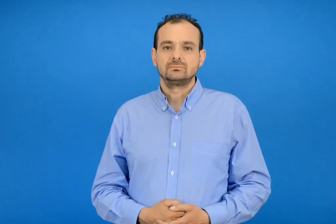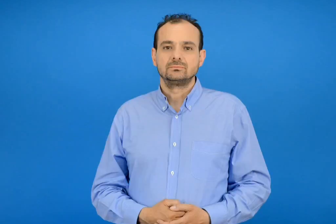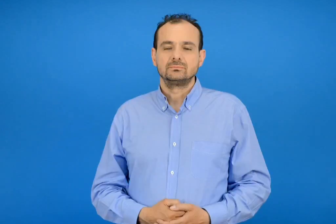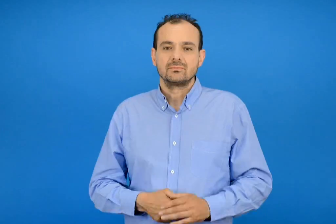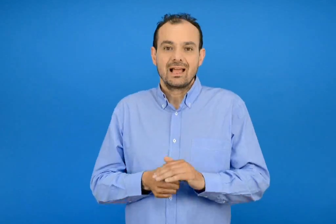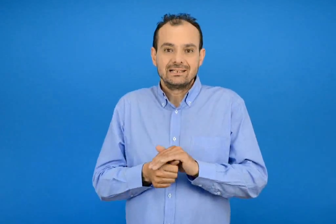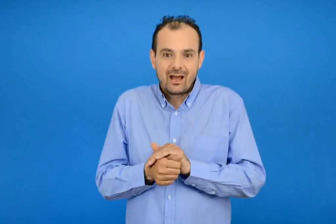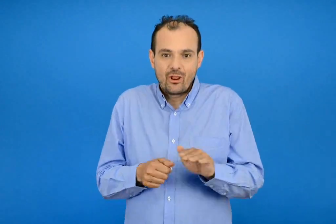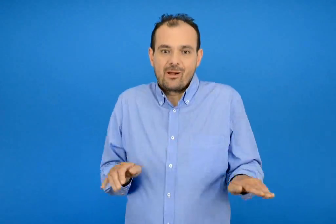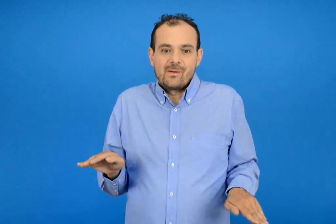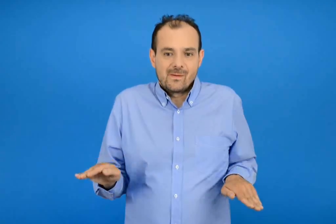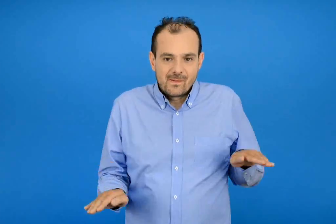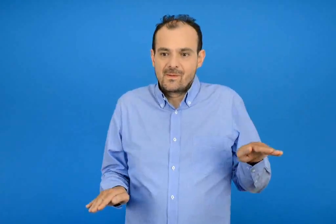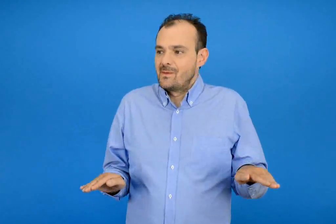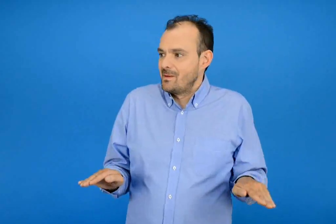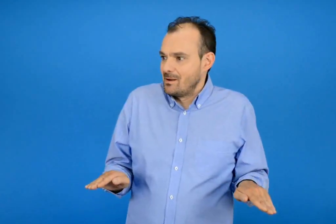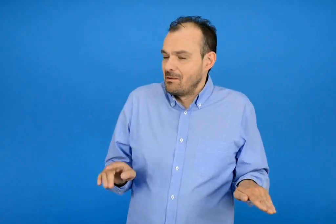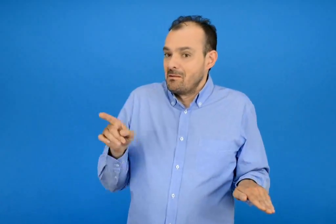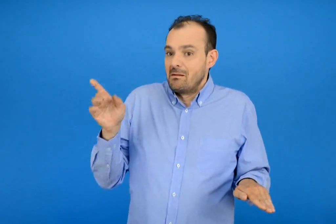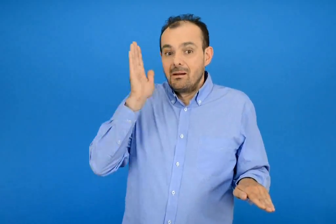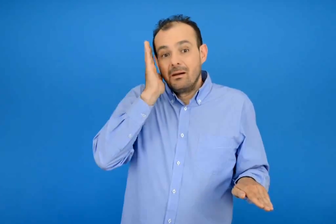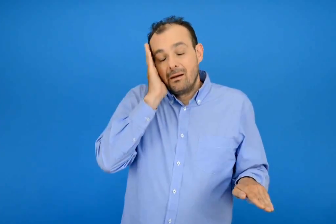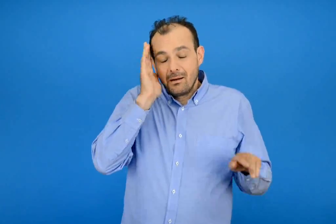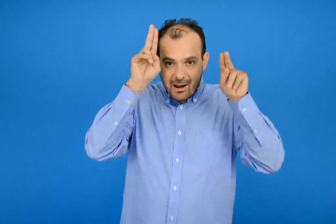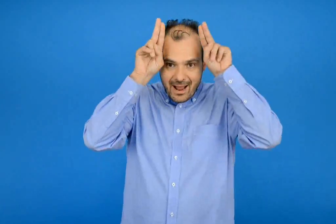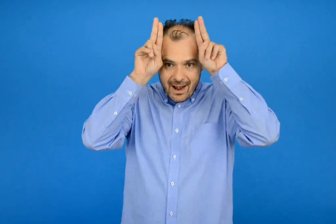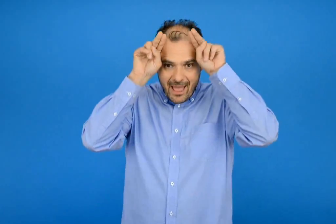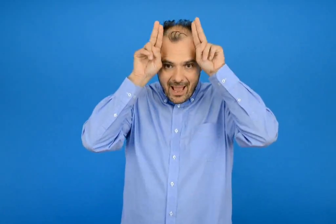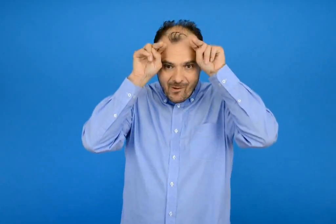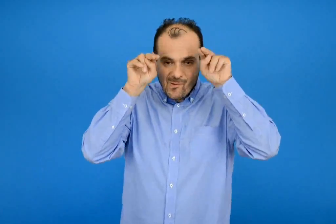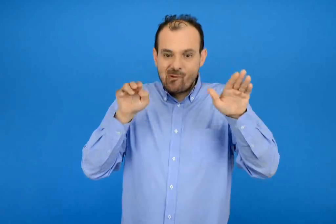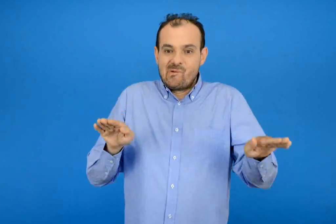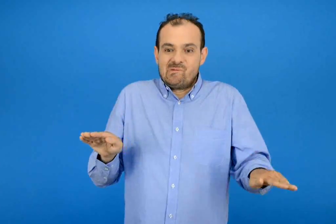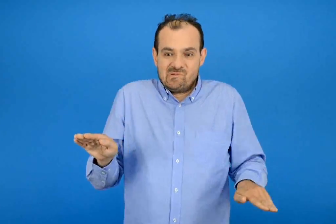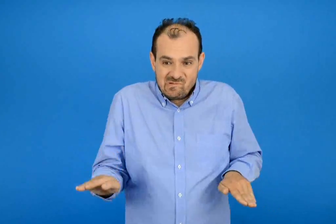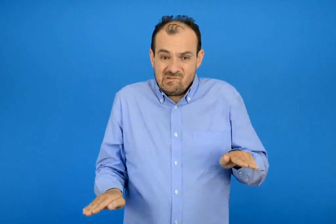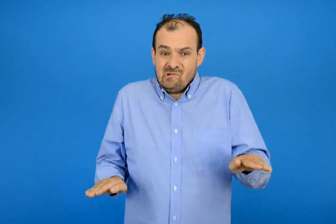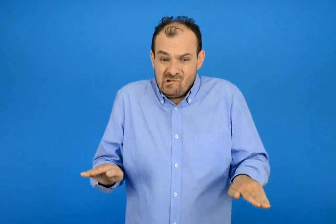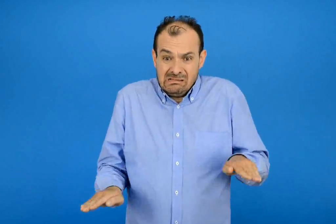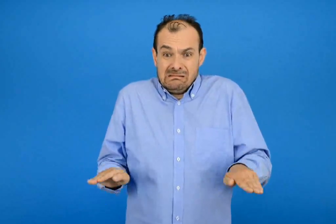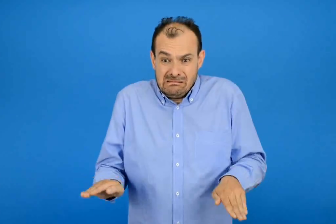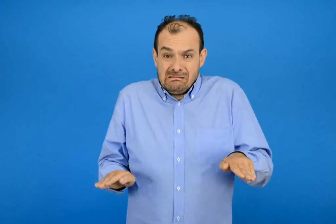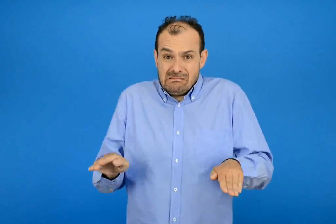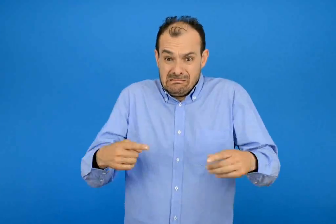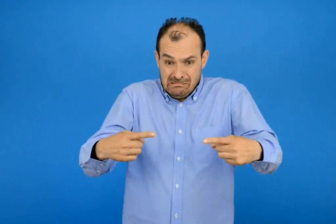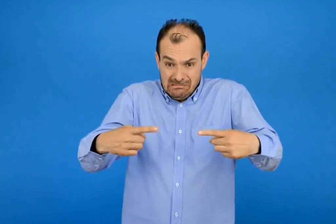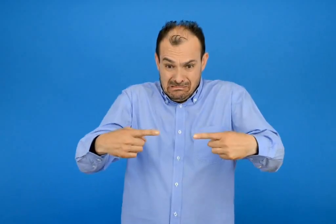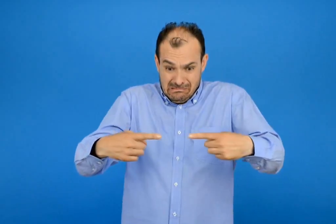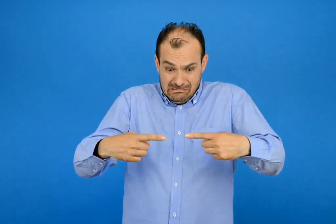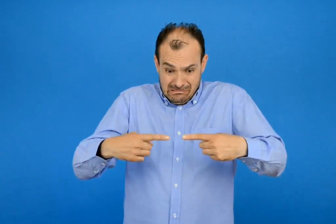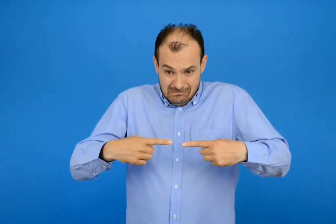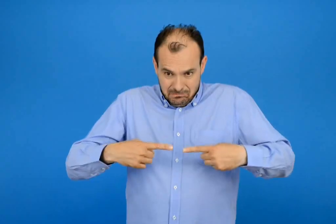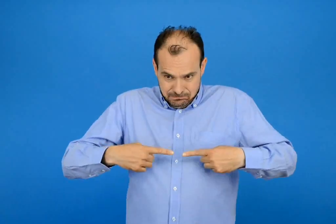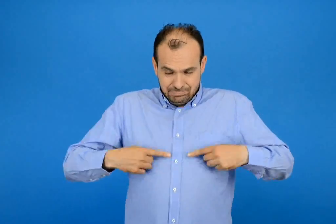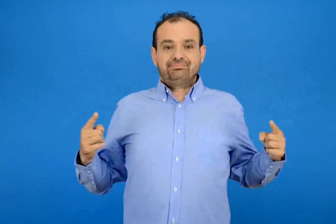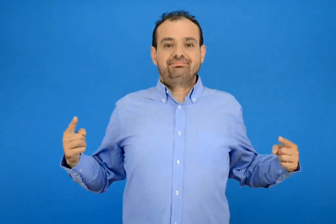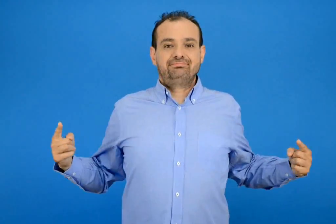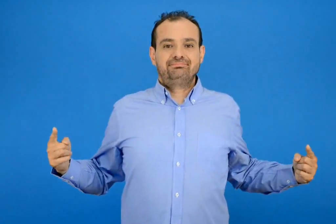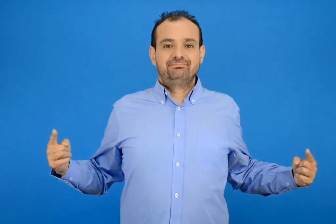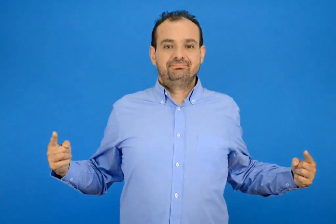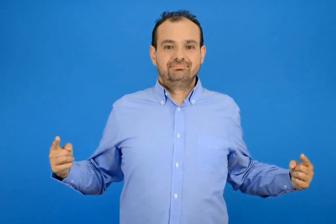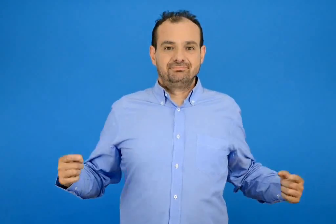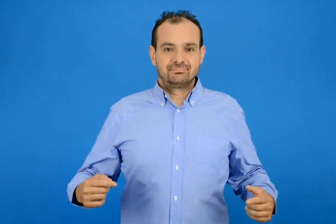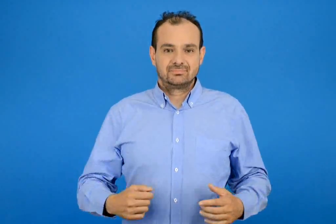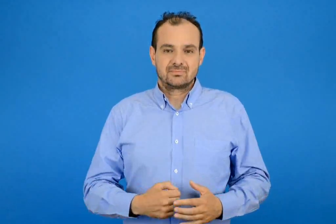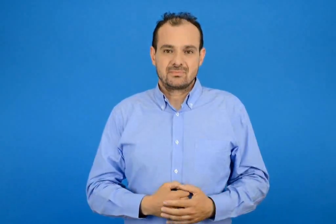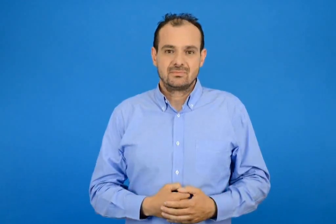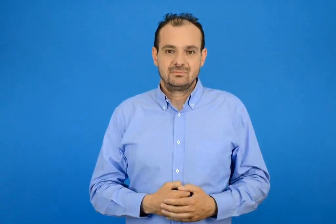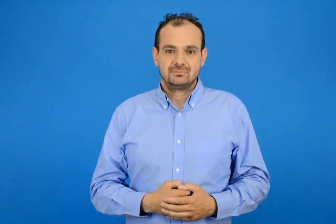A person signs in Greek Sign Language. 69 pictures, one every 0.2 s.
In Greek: η χελώνα έφτασε τον κοιμισμένο λαγό περπάτησε τα τελευταία μετρά και έκοψε πρώτη το νήμα
